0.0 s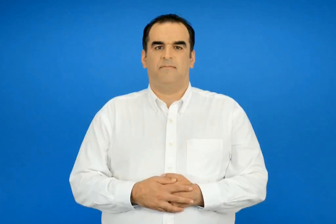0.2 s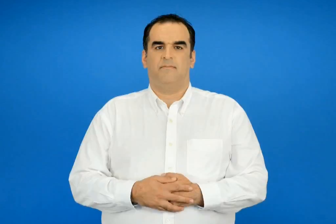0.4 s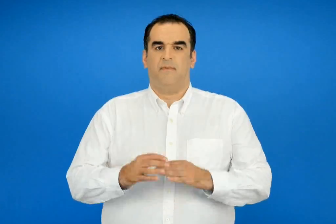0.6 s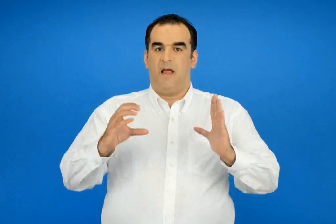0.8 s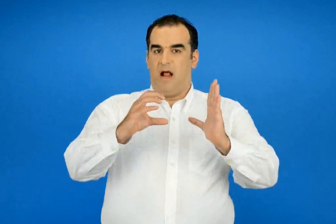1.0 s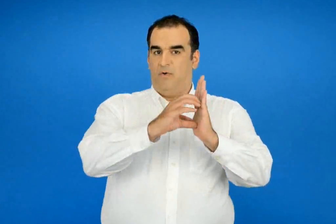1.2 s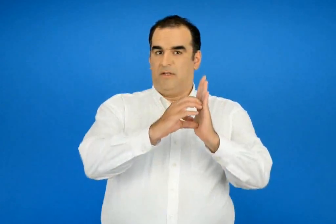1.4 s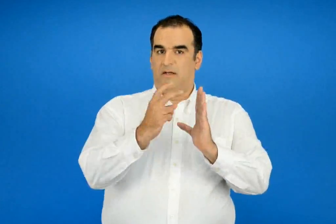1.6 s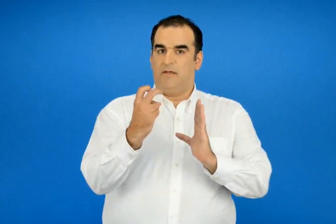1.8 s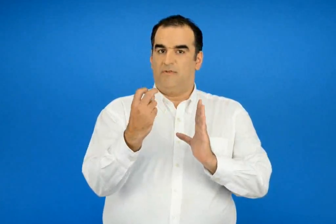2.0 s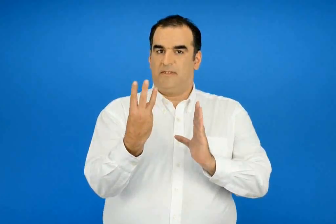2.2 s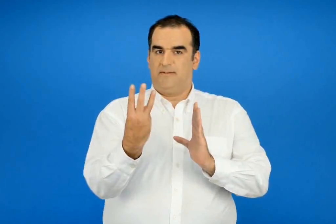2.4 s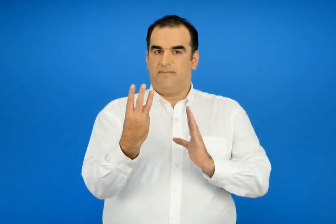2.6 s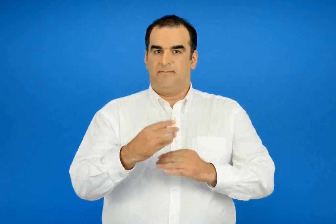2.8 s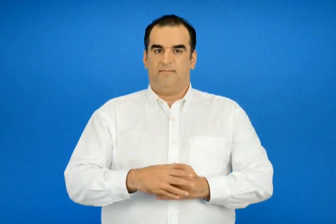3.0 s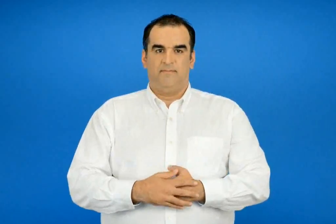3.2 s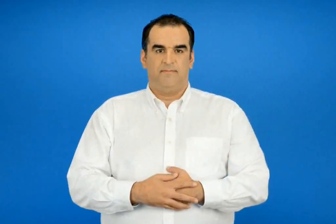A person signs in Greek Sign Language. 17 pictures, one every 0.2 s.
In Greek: ενότητα 23
